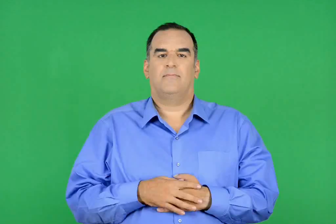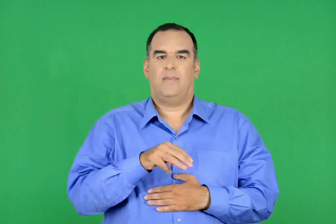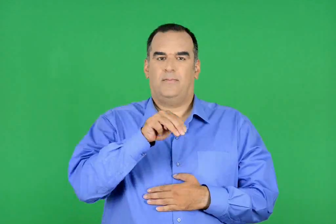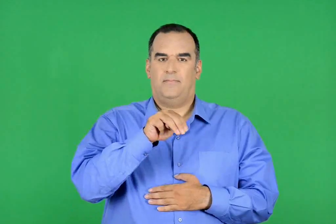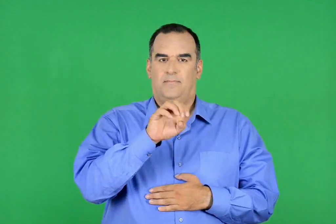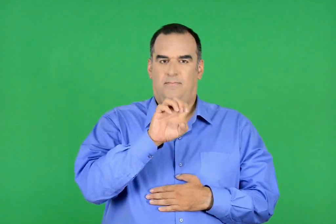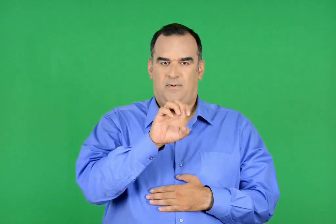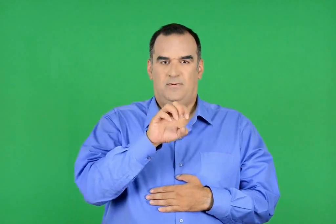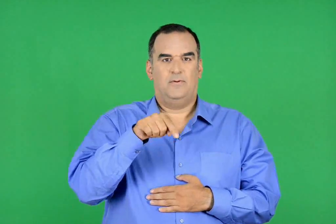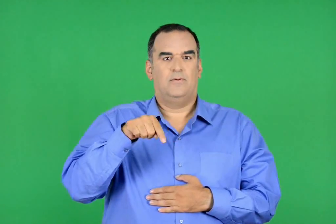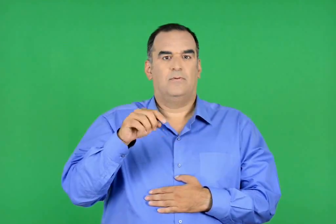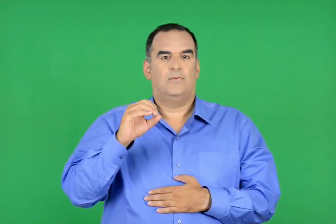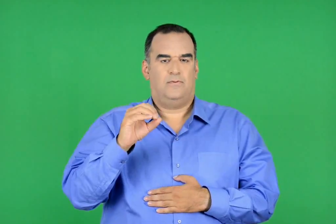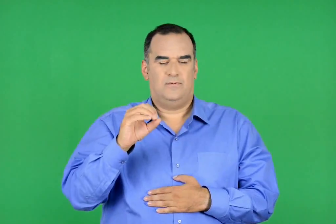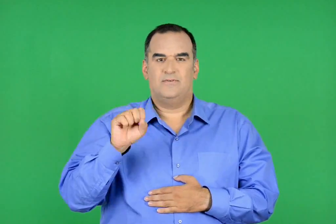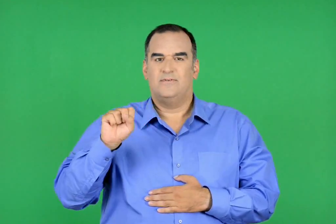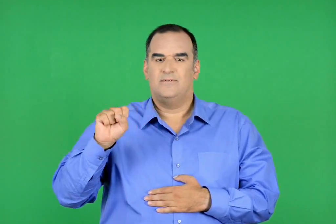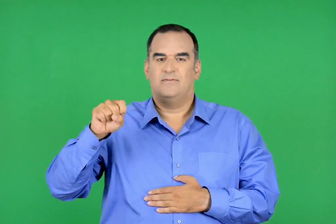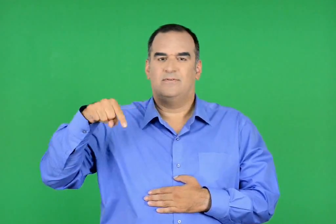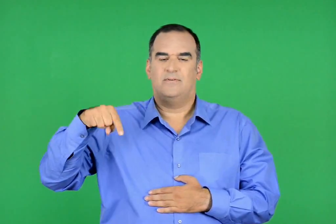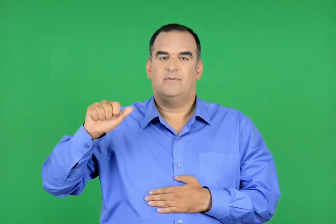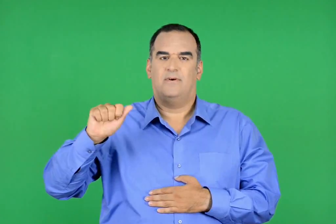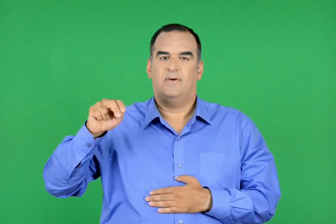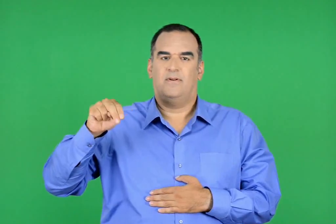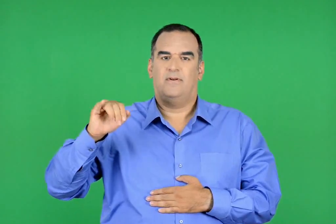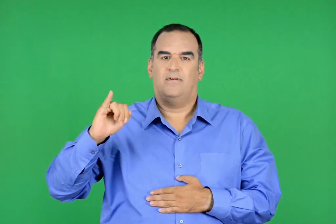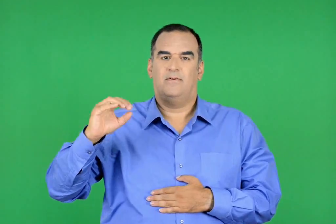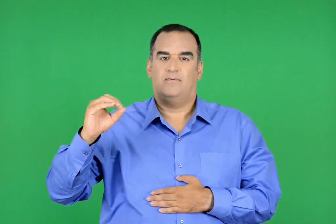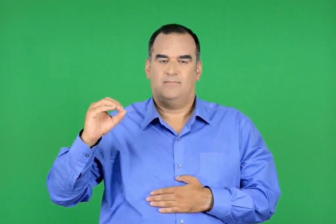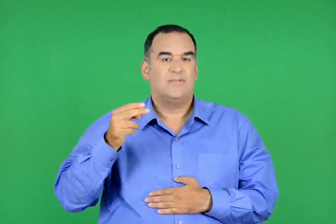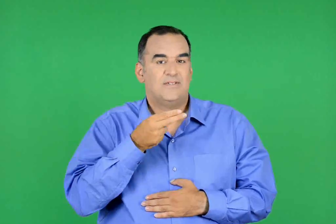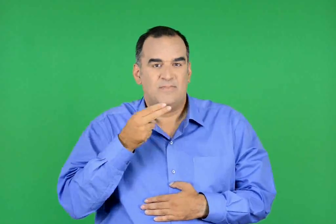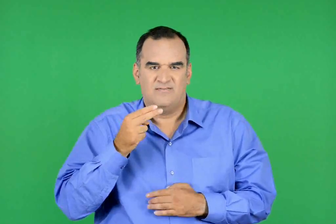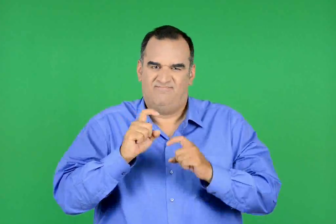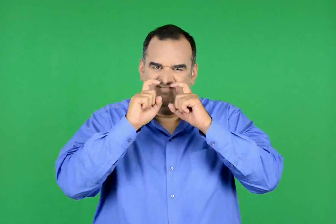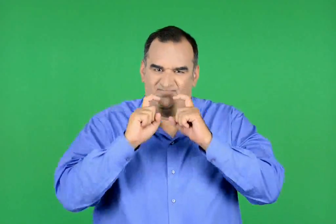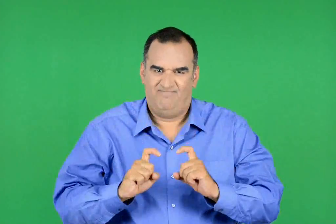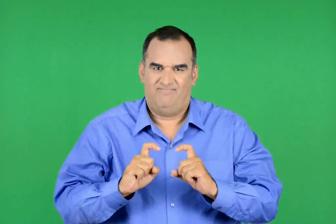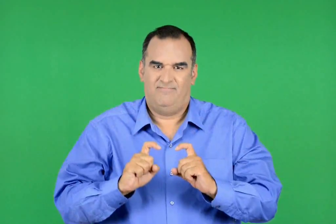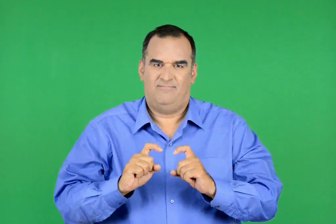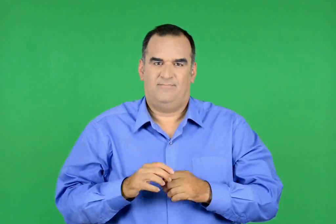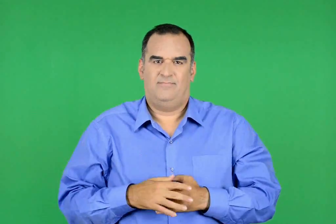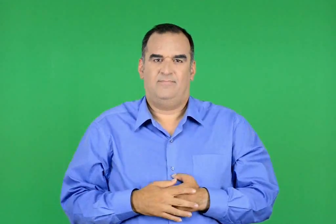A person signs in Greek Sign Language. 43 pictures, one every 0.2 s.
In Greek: με το στανιό µε το ζόρι
